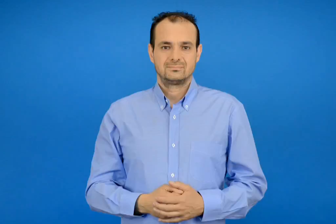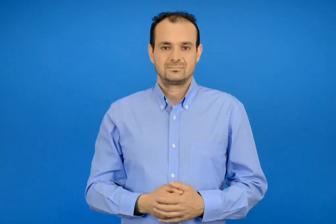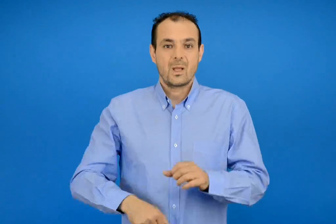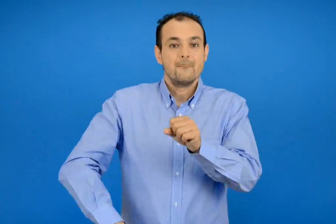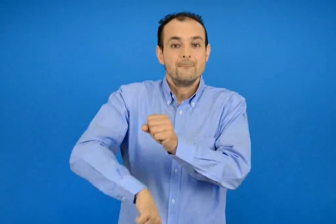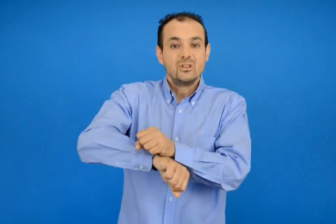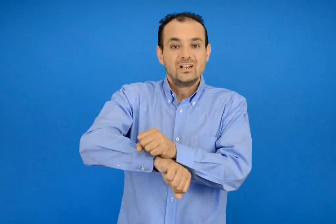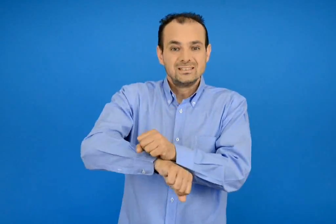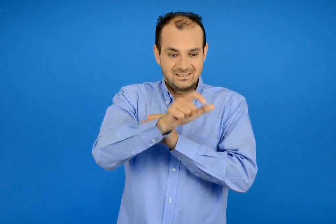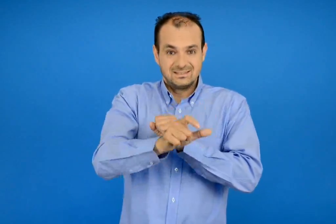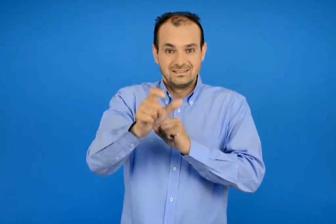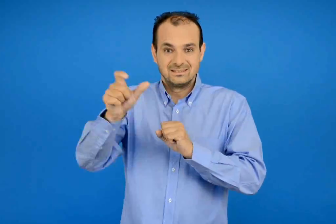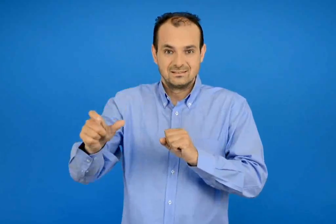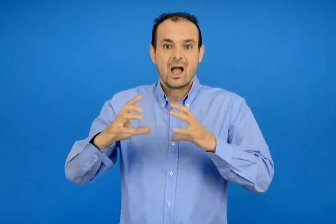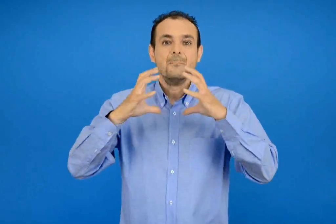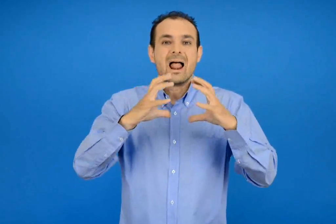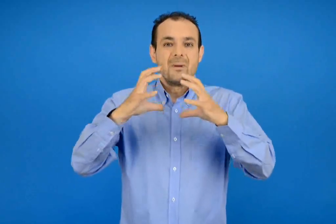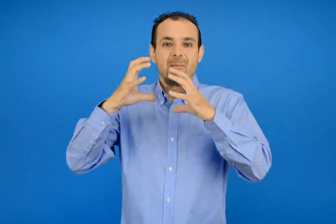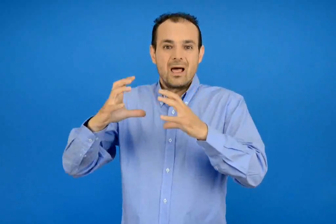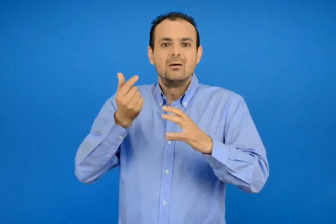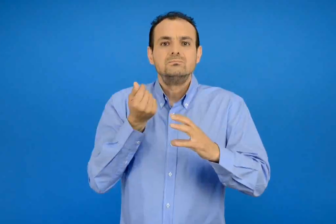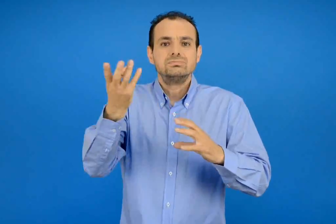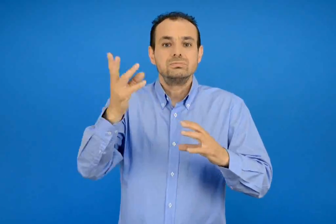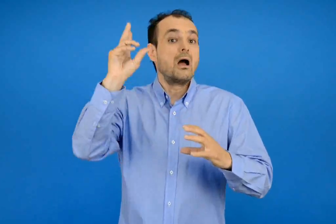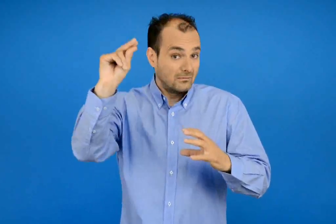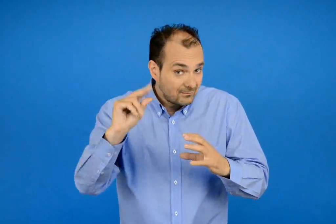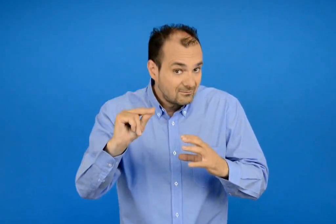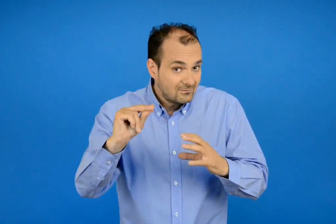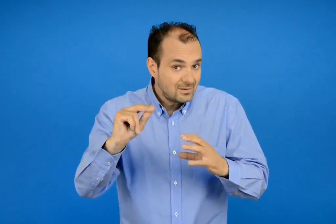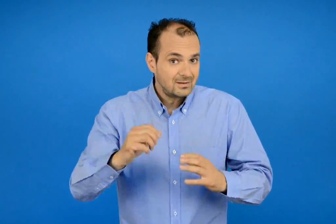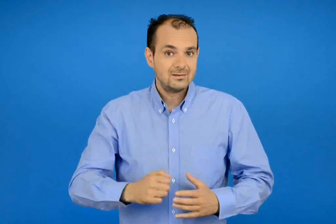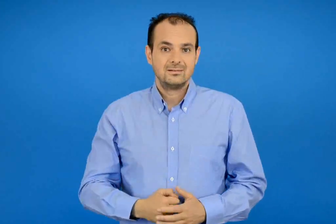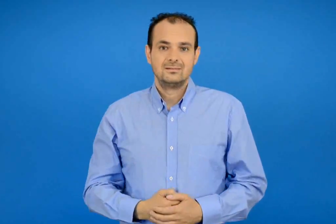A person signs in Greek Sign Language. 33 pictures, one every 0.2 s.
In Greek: οι ποδοσφαιριστές είναι τόσοι όσες και οι μπάλες ;
